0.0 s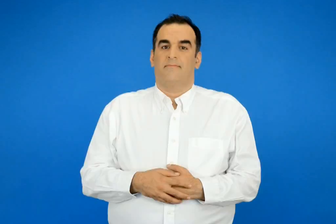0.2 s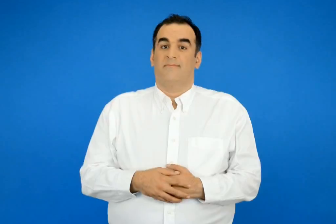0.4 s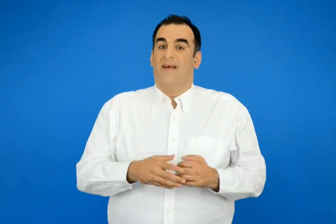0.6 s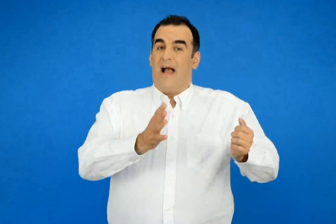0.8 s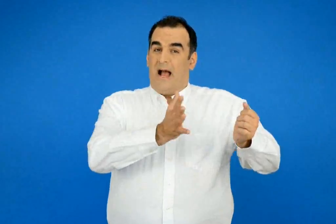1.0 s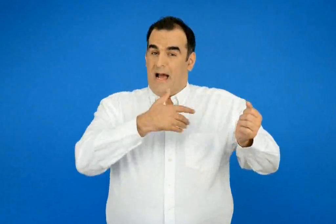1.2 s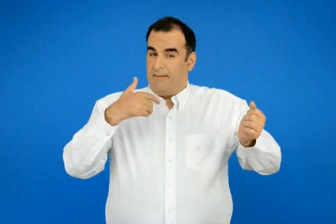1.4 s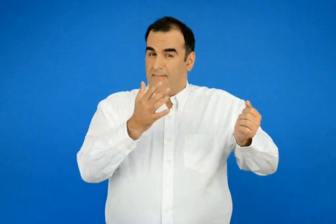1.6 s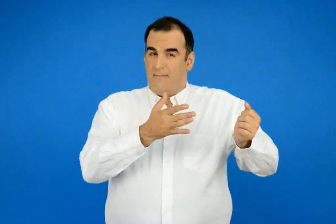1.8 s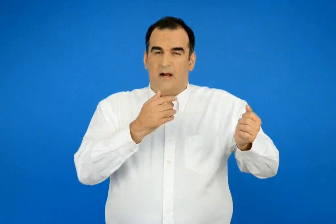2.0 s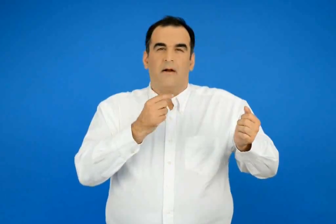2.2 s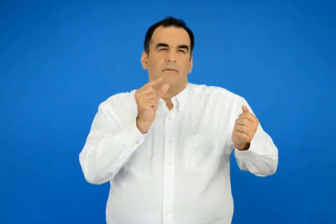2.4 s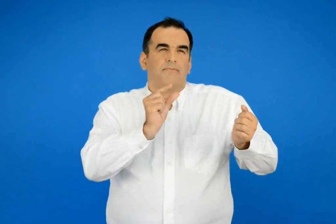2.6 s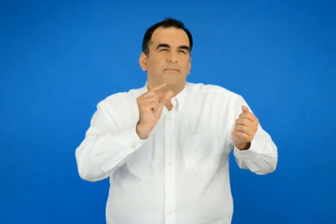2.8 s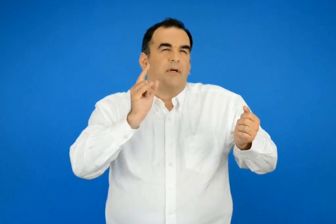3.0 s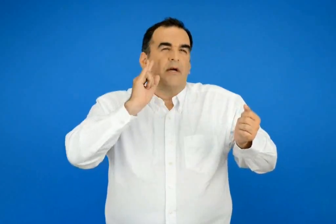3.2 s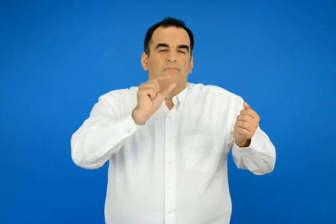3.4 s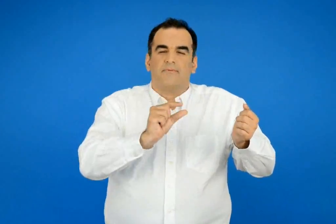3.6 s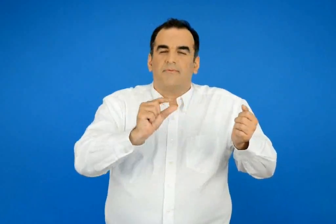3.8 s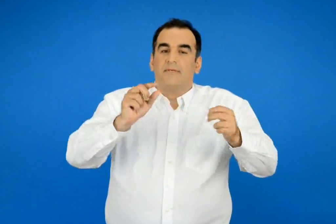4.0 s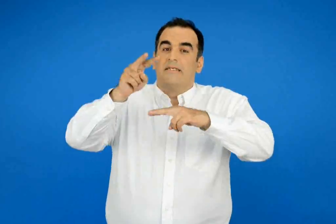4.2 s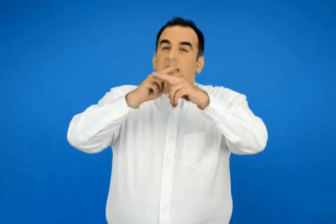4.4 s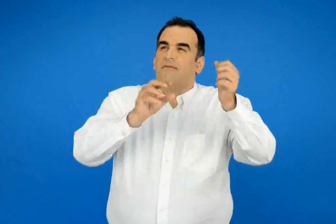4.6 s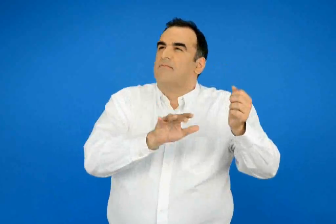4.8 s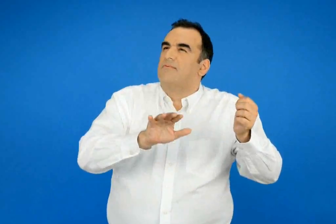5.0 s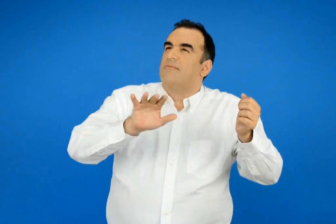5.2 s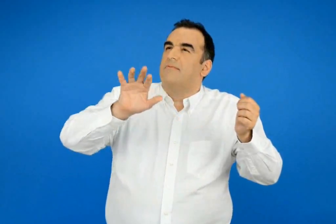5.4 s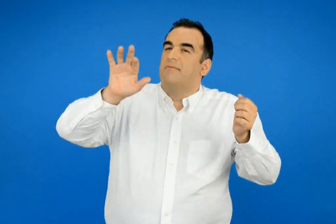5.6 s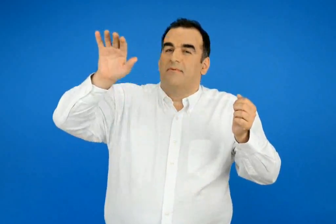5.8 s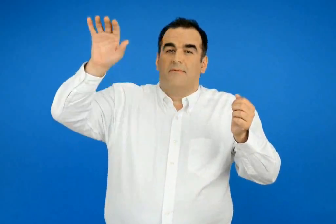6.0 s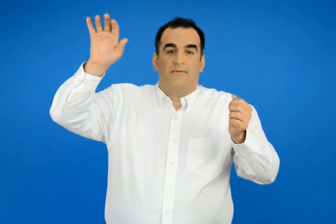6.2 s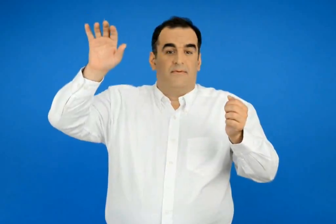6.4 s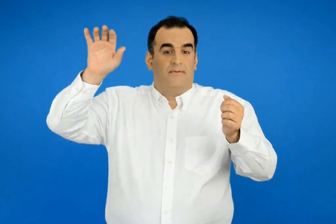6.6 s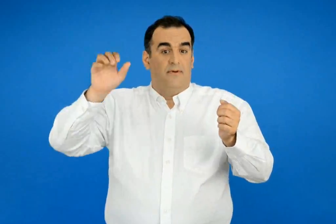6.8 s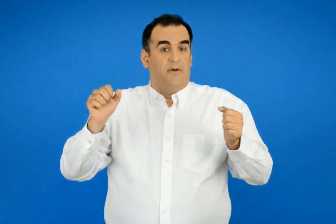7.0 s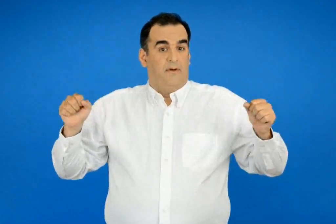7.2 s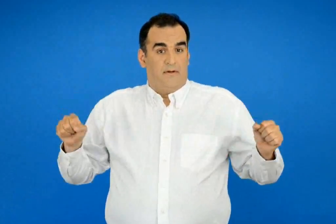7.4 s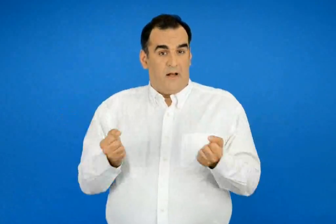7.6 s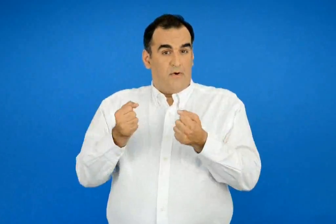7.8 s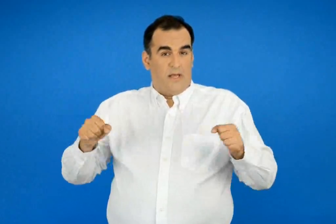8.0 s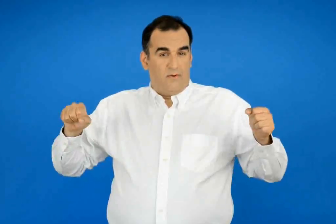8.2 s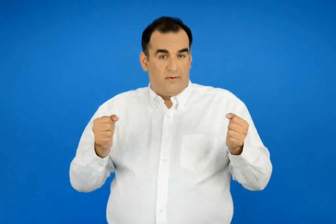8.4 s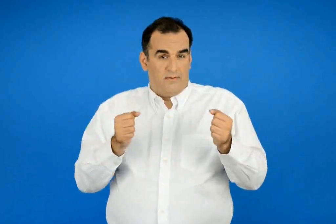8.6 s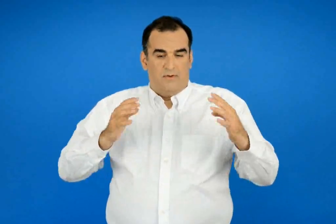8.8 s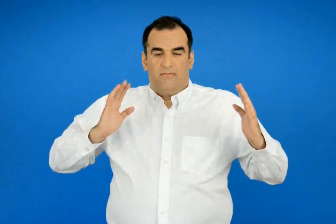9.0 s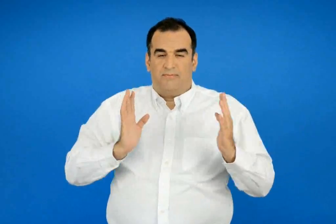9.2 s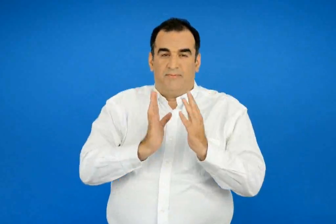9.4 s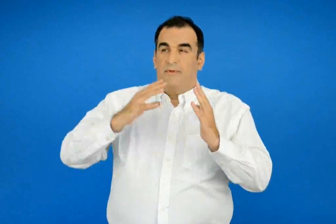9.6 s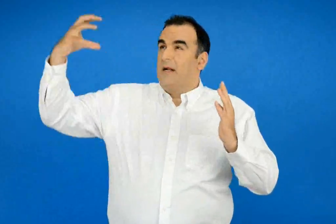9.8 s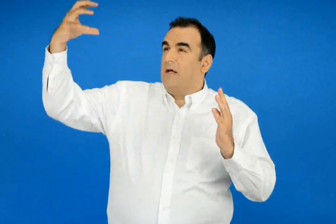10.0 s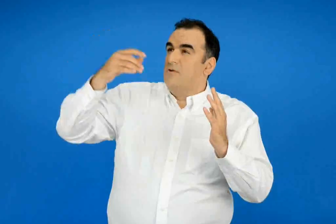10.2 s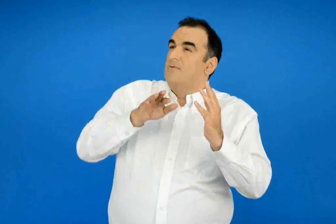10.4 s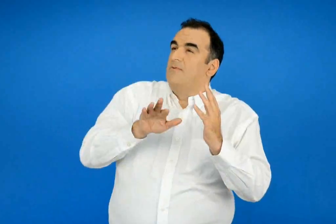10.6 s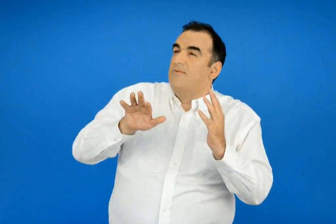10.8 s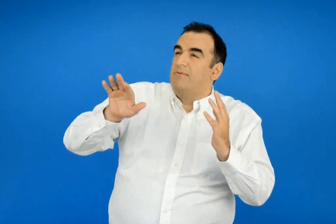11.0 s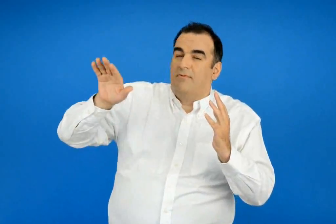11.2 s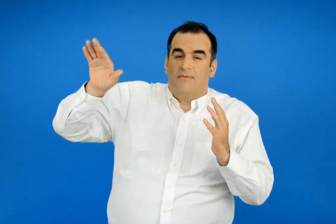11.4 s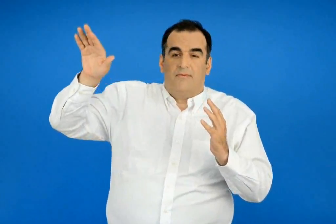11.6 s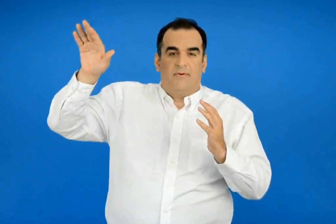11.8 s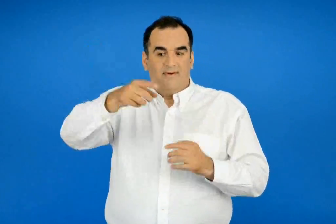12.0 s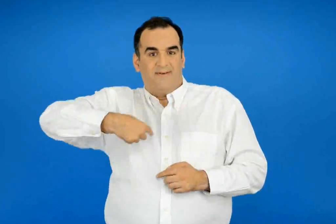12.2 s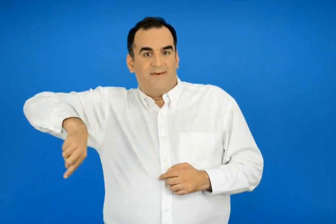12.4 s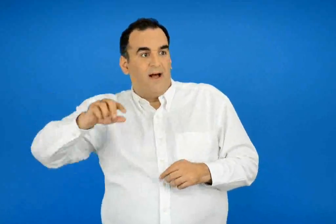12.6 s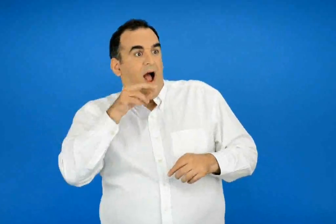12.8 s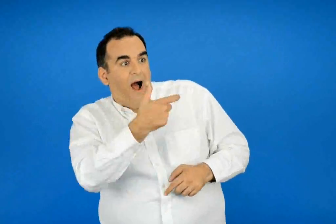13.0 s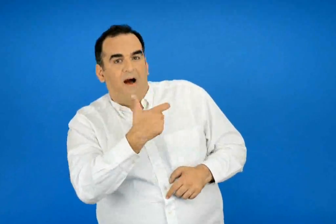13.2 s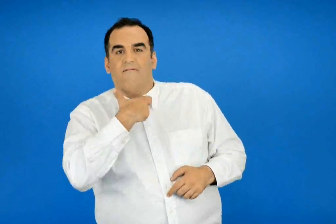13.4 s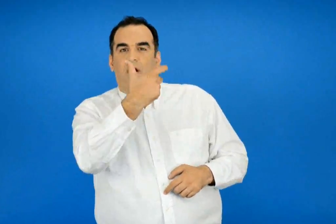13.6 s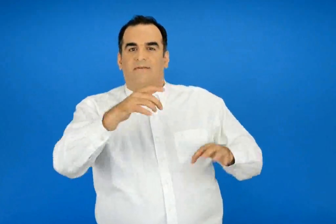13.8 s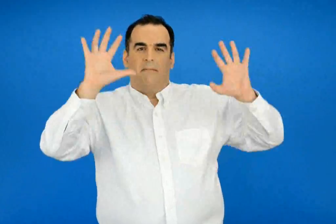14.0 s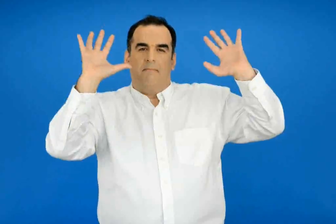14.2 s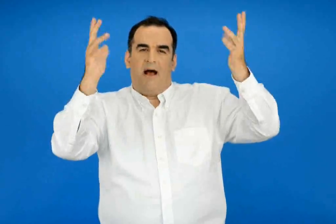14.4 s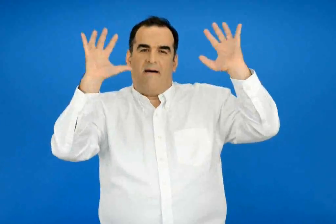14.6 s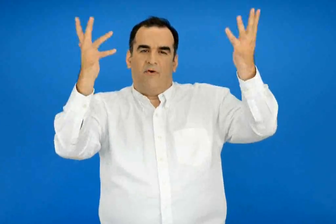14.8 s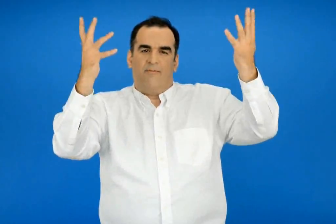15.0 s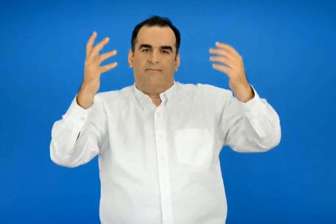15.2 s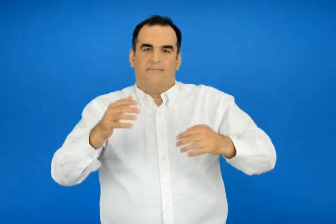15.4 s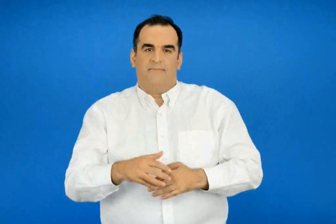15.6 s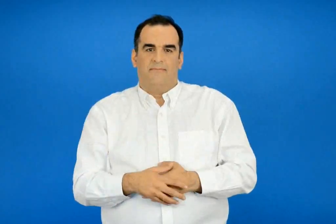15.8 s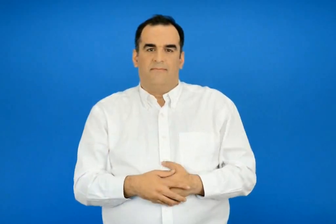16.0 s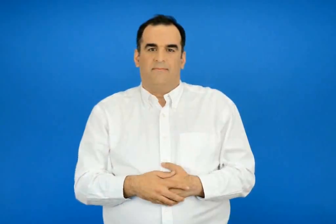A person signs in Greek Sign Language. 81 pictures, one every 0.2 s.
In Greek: μπράβο του φωνάζαν όταν οι γλυκές νότες της άρπας χορεύαν με τα σύννεφα η όταν οι σκανδαλιάρες νότες του ακορντεόν γαργάλευαν τις ακτίνες του ηλίου
